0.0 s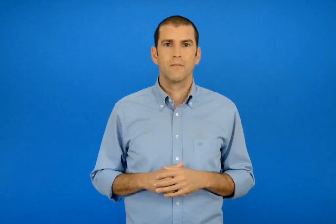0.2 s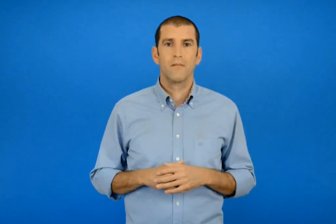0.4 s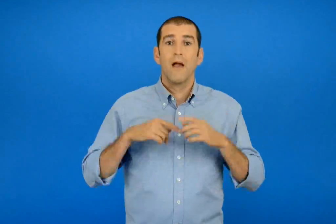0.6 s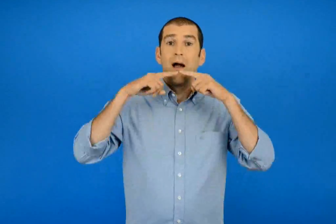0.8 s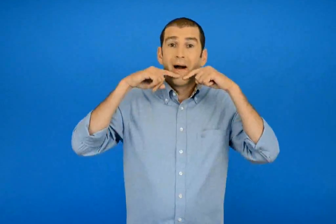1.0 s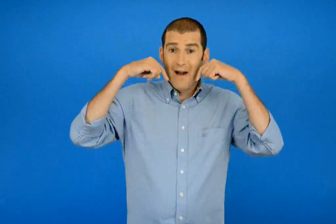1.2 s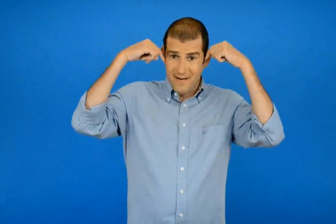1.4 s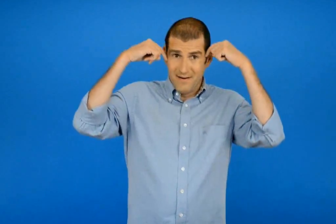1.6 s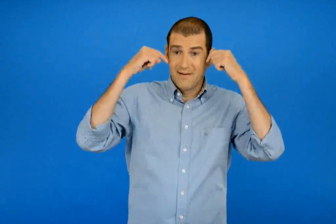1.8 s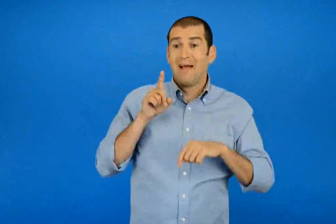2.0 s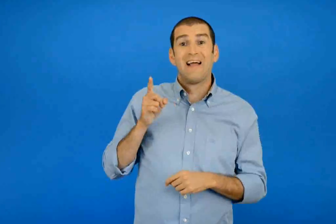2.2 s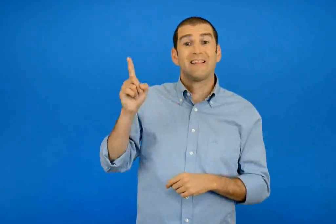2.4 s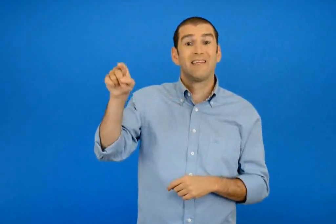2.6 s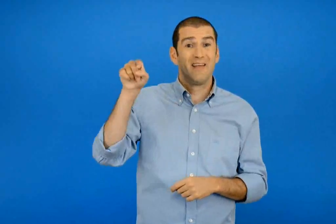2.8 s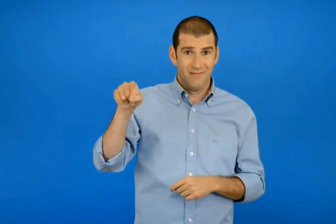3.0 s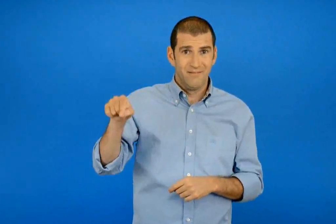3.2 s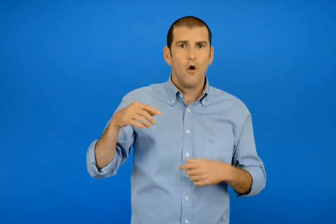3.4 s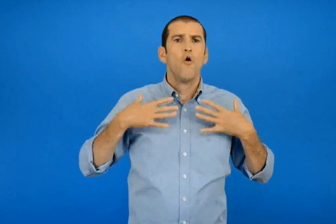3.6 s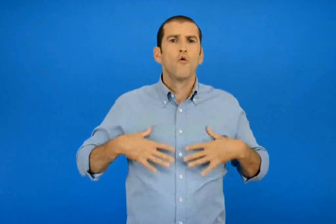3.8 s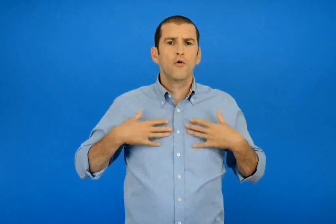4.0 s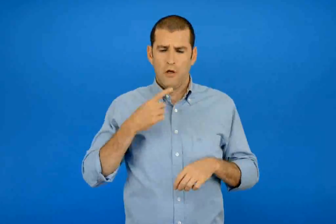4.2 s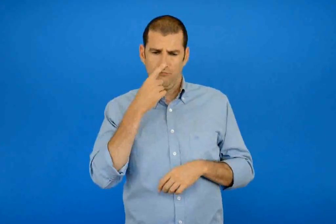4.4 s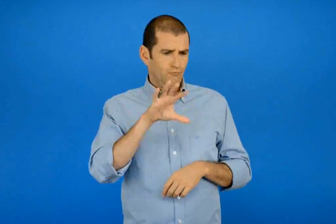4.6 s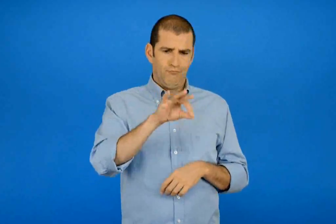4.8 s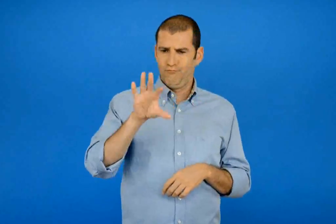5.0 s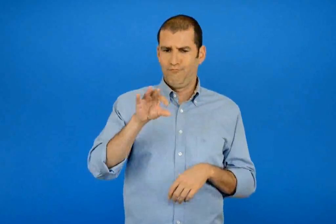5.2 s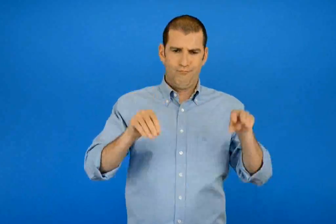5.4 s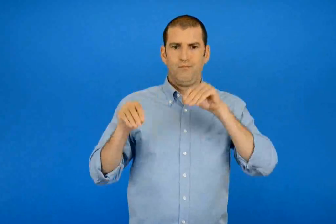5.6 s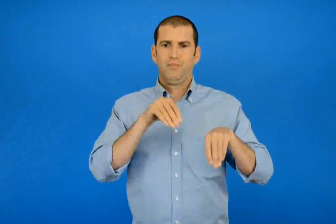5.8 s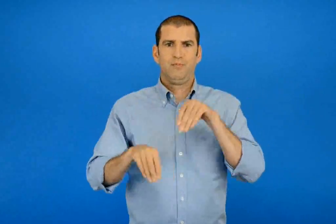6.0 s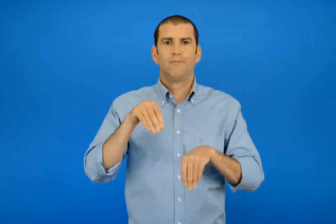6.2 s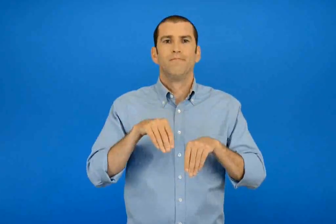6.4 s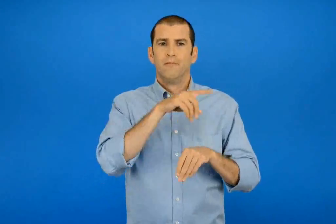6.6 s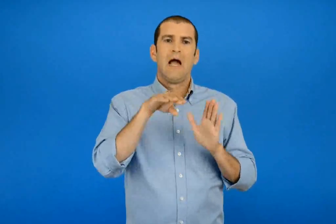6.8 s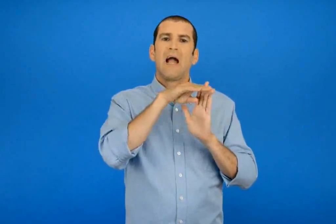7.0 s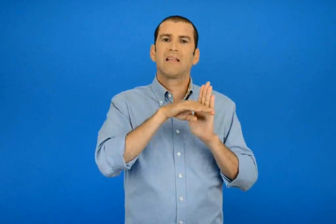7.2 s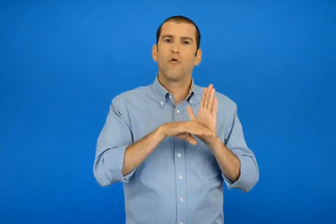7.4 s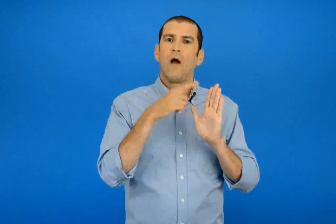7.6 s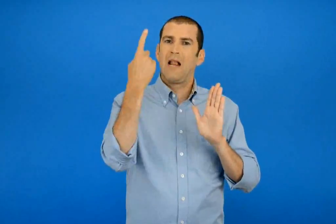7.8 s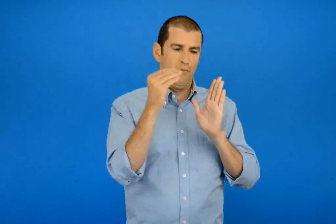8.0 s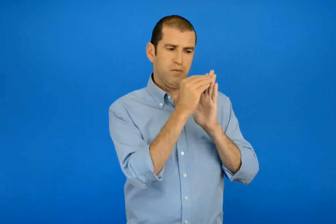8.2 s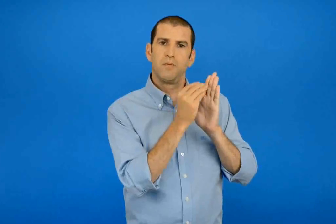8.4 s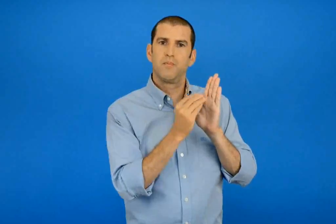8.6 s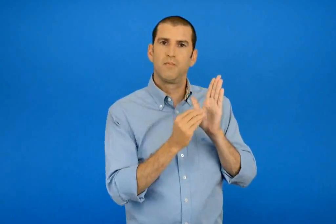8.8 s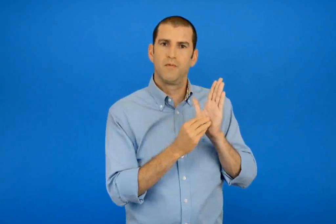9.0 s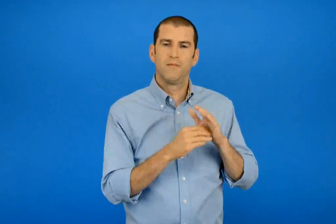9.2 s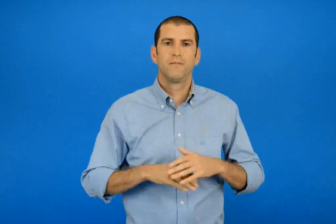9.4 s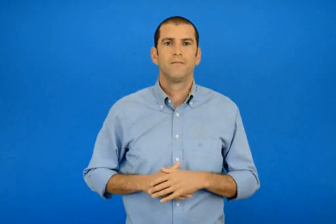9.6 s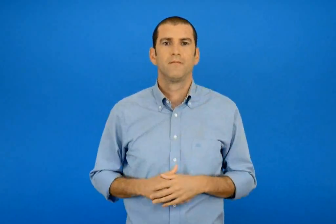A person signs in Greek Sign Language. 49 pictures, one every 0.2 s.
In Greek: η χαρά διαλέγει τα ρούχα που θα πάρει μαζί της στο ταξίδι και φτιάχνει τον κατάλογο 1
